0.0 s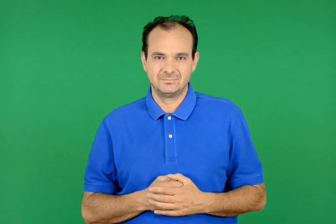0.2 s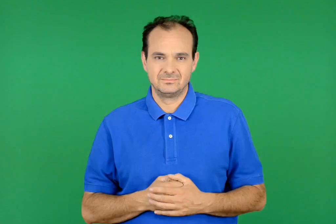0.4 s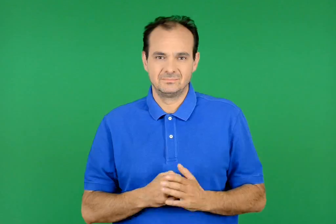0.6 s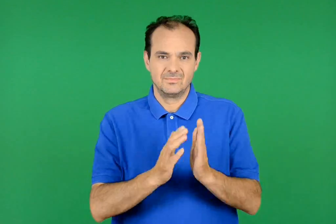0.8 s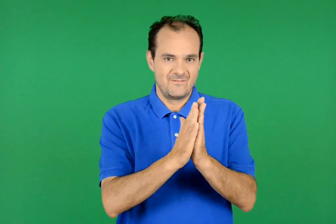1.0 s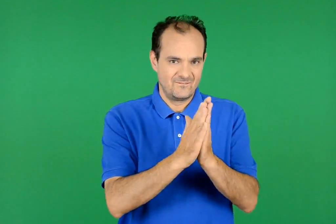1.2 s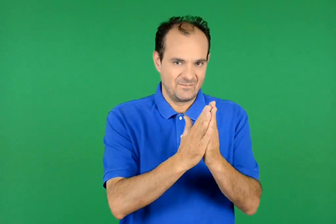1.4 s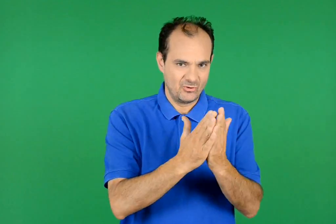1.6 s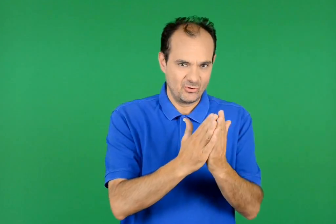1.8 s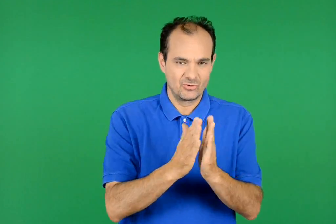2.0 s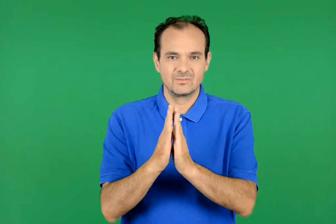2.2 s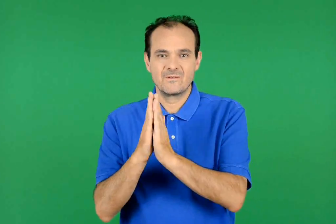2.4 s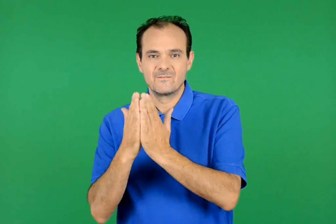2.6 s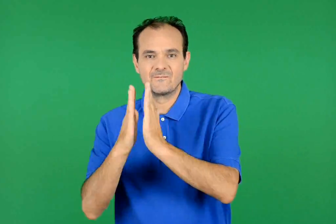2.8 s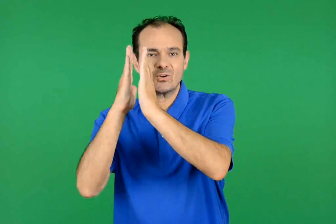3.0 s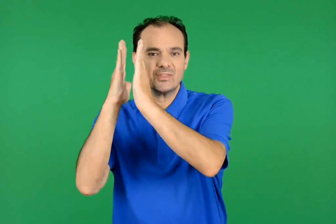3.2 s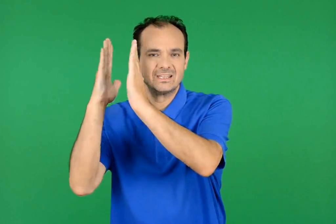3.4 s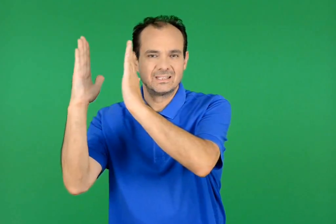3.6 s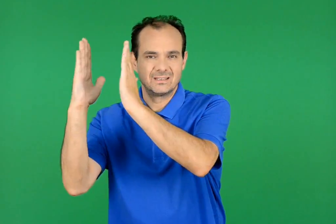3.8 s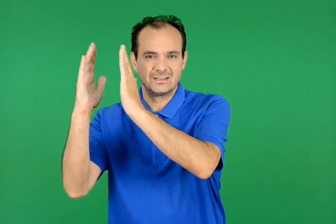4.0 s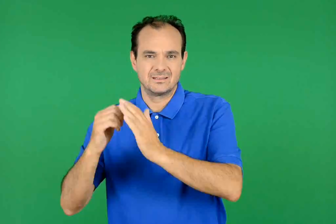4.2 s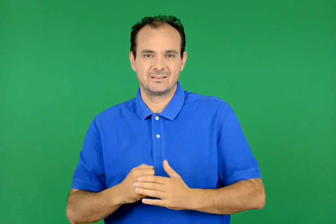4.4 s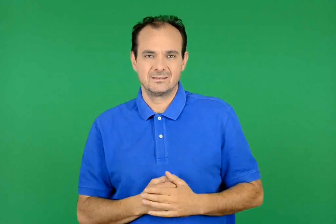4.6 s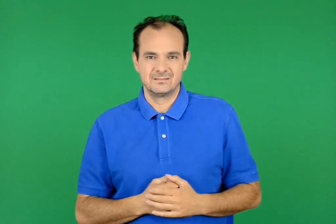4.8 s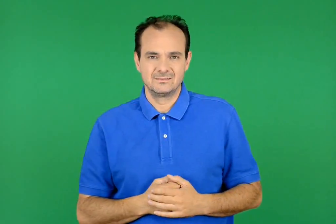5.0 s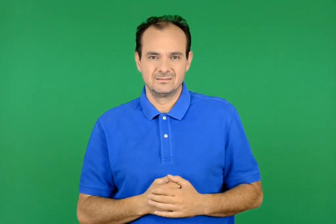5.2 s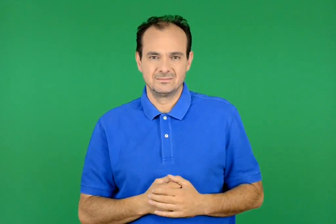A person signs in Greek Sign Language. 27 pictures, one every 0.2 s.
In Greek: βιβλίο βιβλιοθήκη
